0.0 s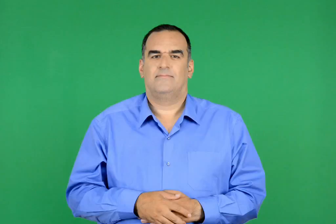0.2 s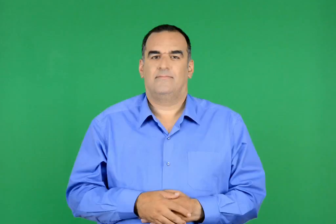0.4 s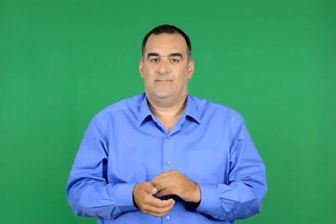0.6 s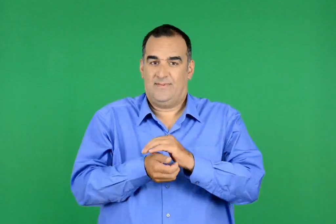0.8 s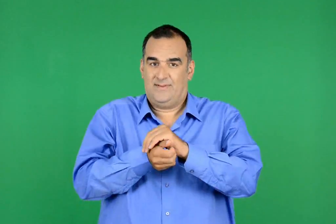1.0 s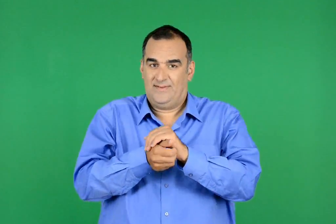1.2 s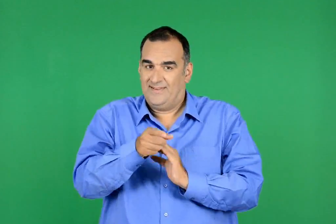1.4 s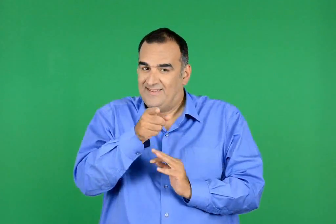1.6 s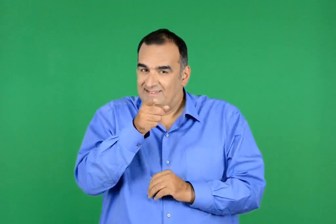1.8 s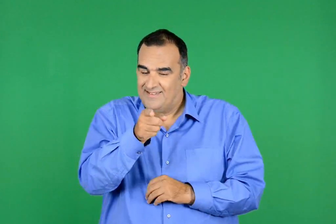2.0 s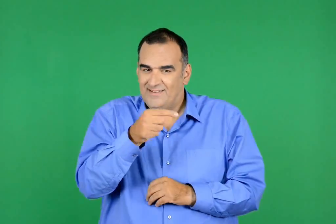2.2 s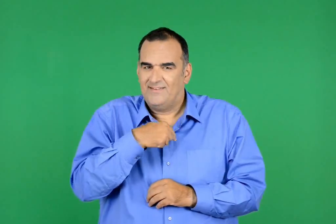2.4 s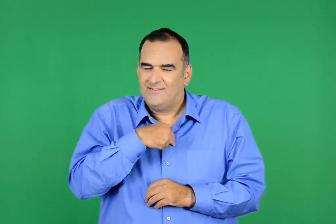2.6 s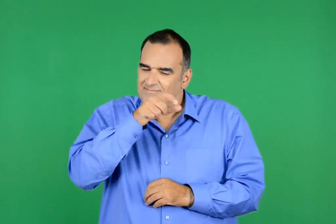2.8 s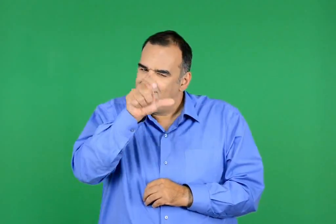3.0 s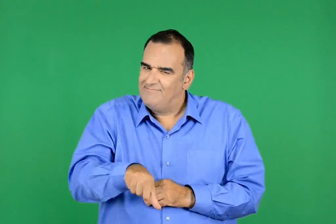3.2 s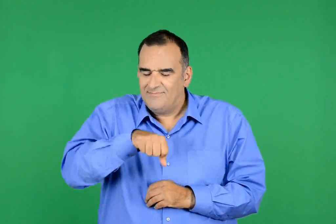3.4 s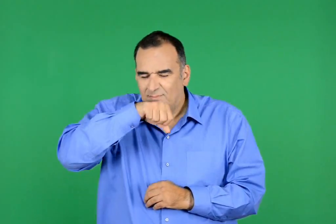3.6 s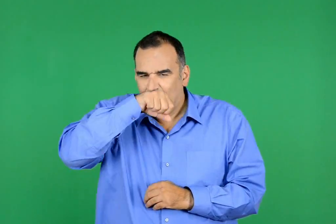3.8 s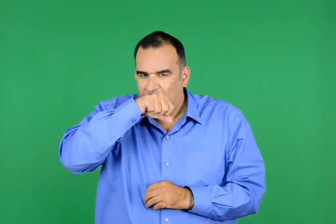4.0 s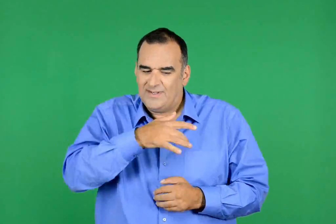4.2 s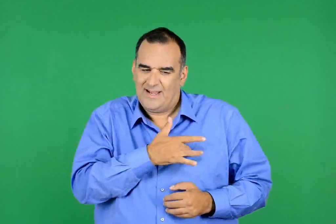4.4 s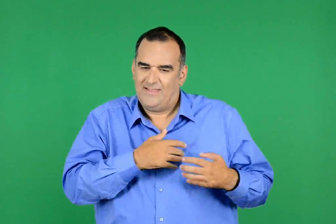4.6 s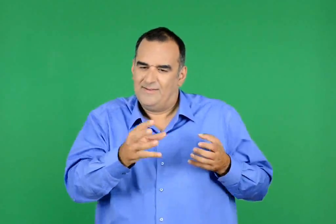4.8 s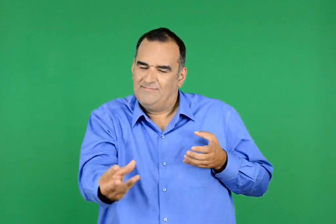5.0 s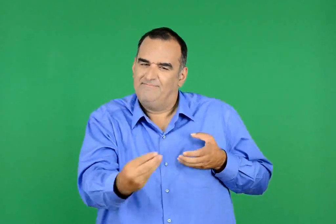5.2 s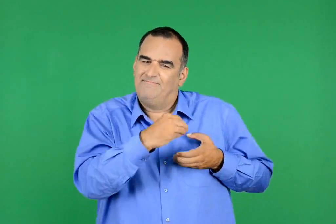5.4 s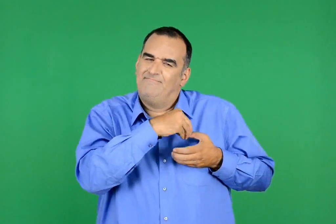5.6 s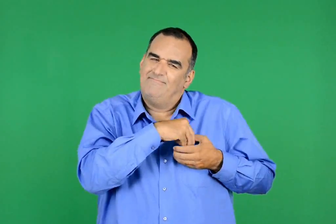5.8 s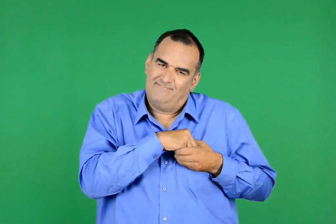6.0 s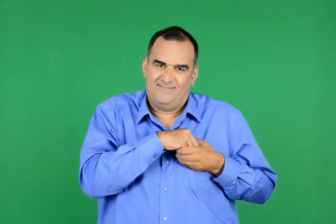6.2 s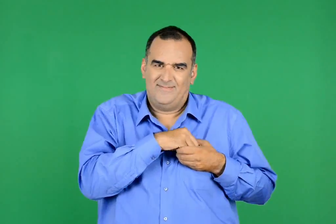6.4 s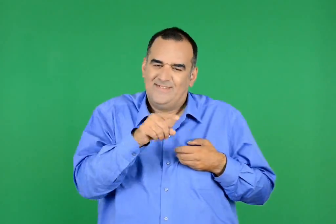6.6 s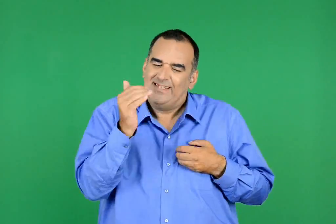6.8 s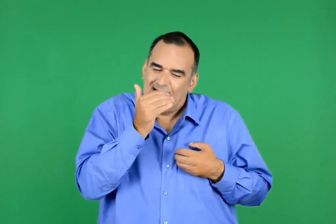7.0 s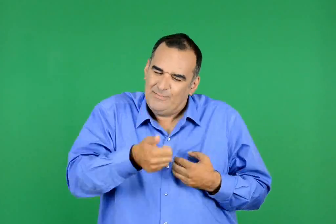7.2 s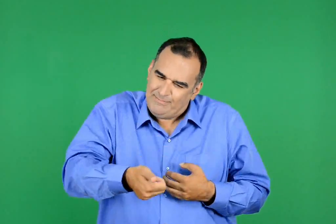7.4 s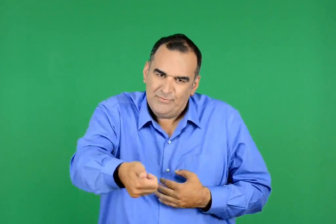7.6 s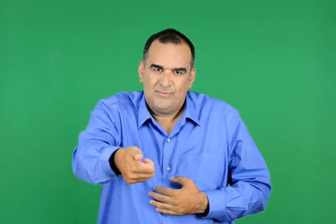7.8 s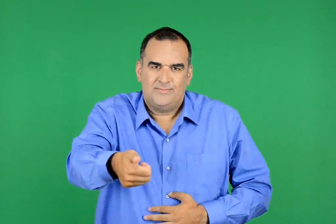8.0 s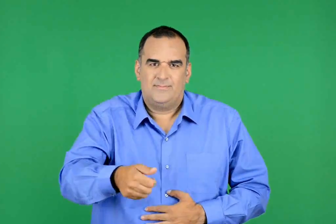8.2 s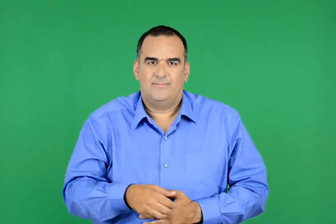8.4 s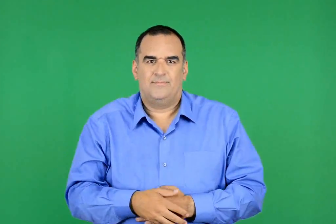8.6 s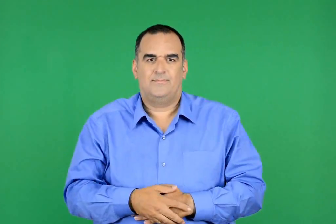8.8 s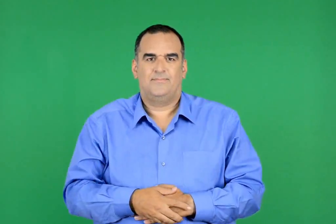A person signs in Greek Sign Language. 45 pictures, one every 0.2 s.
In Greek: γιατί εσένα , µικρή µου χελωνίτσα , σε συμπάθησα , σε έβαλα στην καρδιά µου. βιάσου λοιπόν
